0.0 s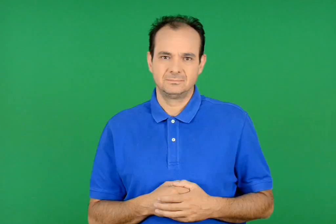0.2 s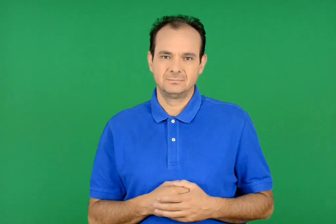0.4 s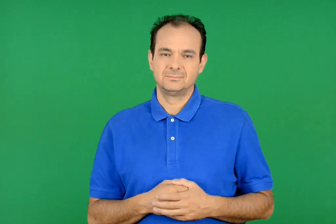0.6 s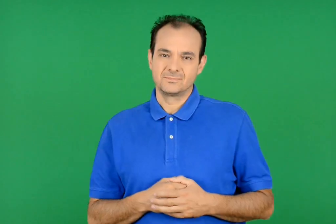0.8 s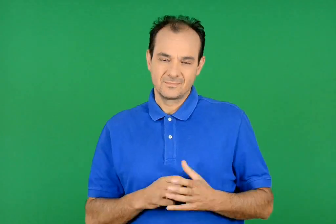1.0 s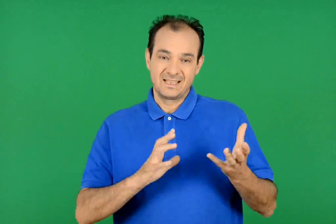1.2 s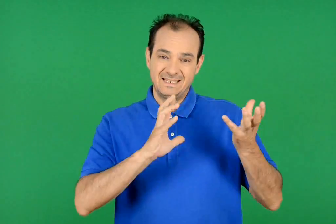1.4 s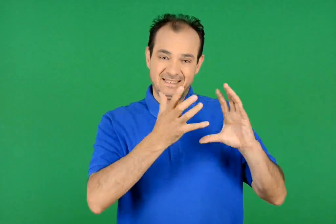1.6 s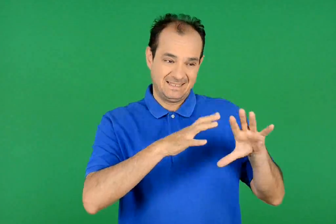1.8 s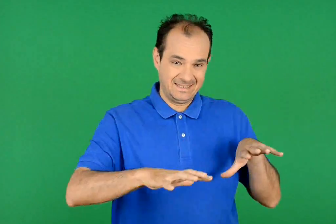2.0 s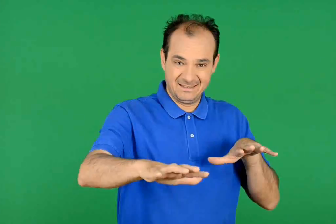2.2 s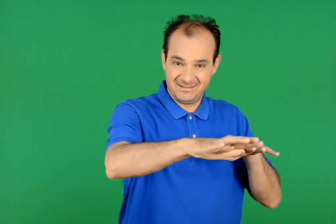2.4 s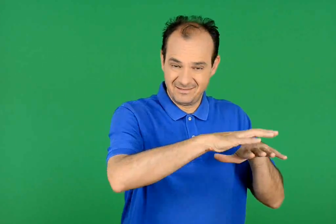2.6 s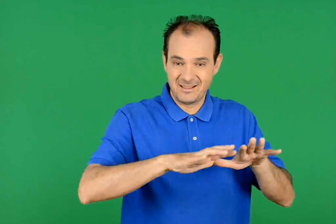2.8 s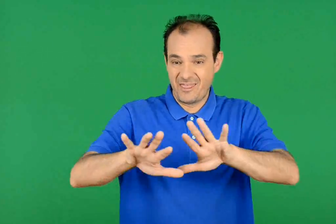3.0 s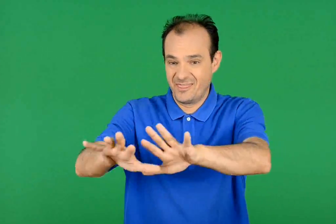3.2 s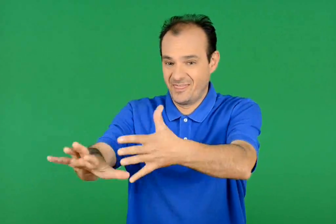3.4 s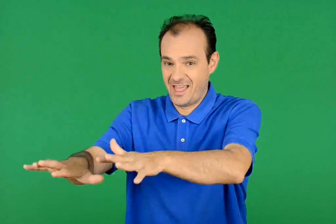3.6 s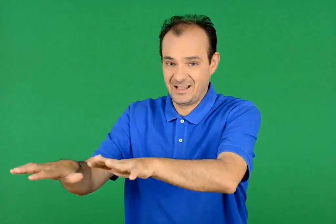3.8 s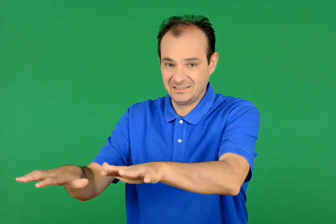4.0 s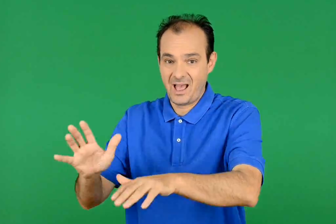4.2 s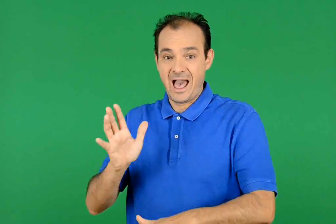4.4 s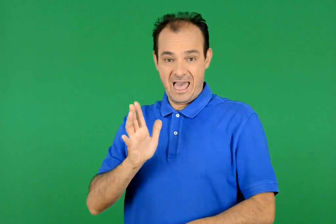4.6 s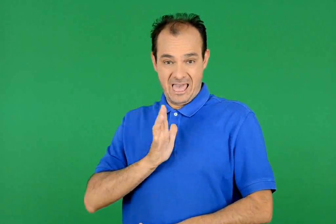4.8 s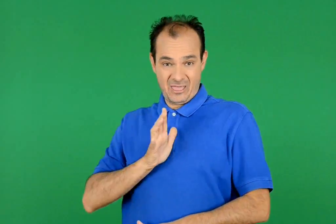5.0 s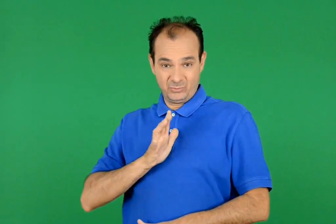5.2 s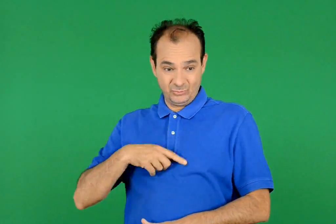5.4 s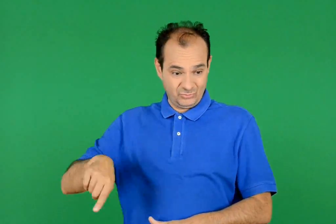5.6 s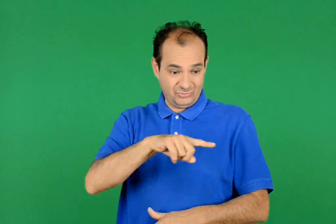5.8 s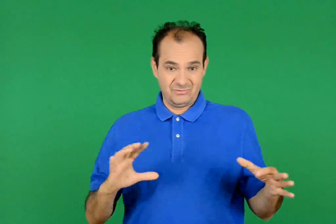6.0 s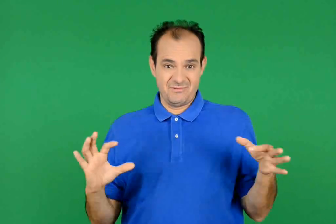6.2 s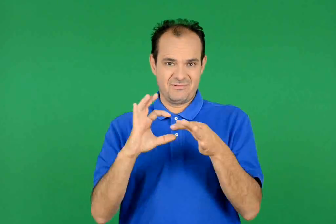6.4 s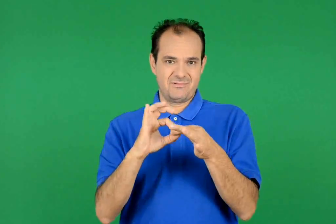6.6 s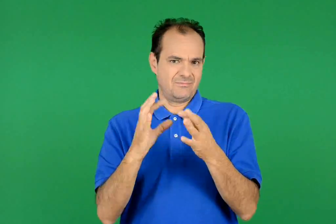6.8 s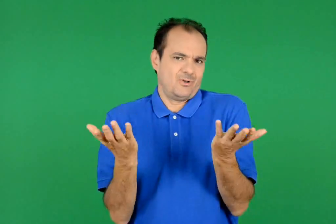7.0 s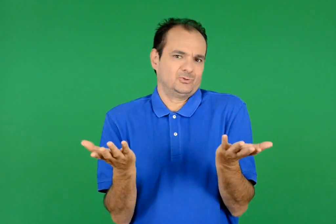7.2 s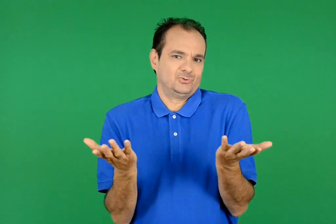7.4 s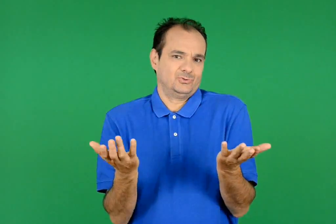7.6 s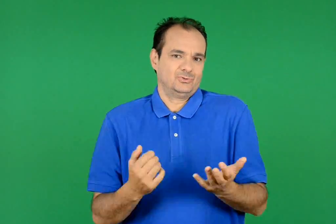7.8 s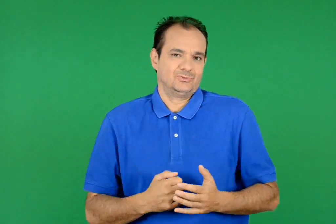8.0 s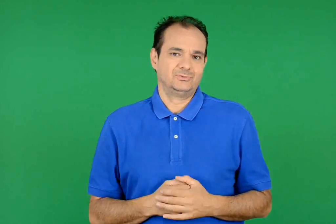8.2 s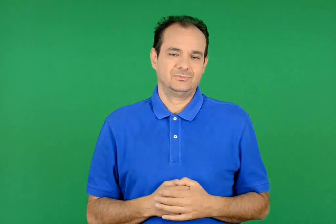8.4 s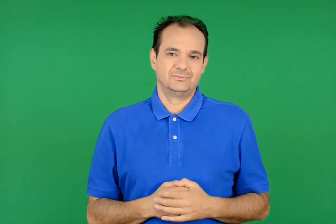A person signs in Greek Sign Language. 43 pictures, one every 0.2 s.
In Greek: πώς ενώνουν τους ανθρώπους η γη και η θάλασσα ;
